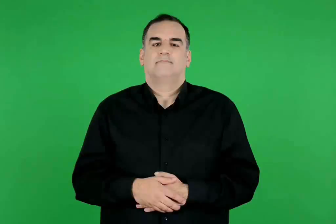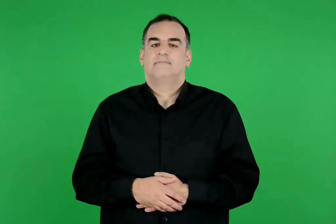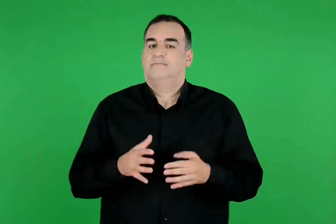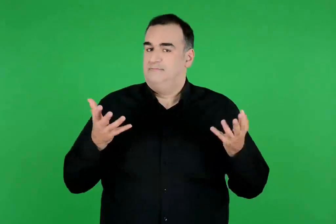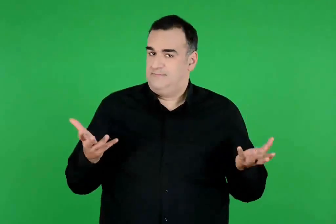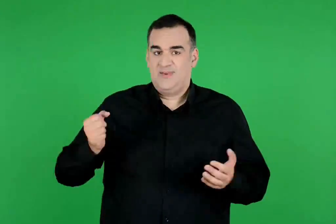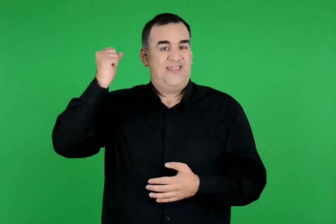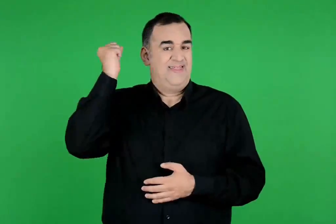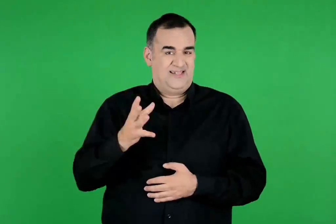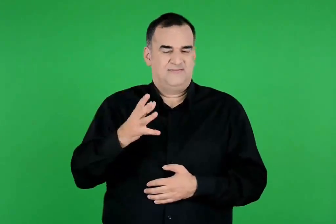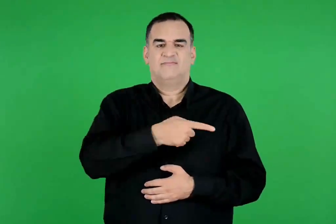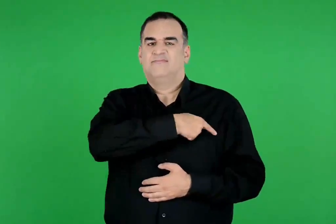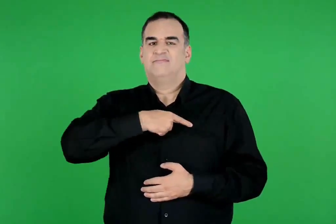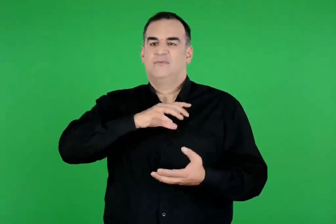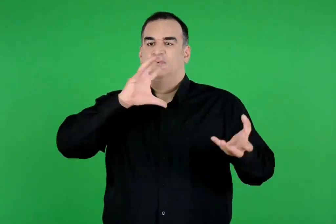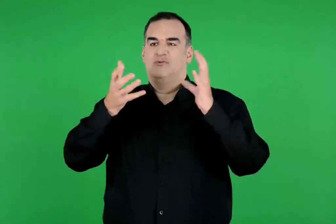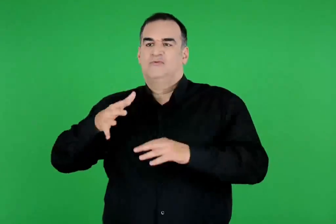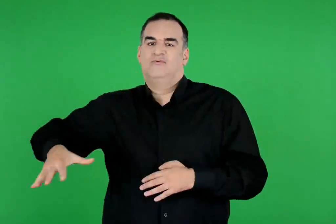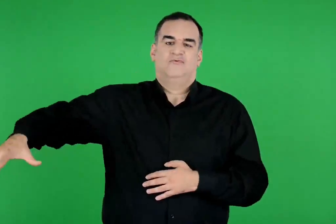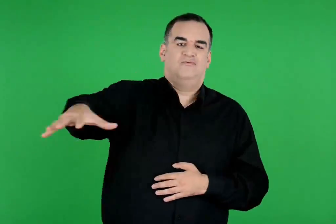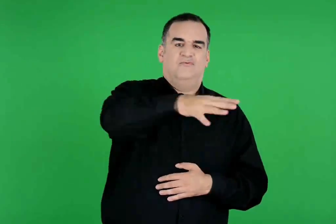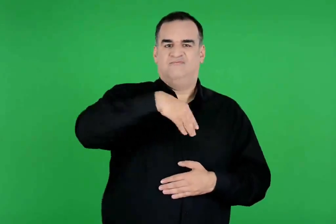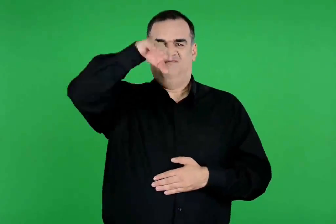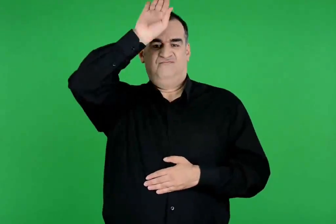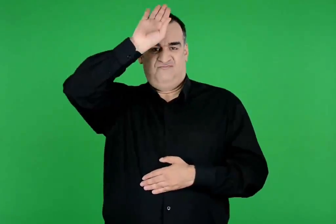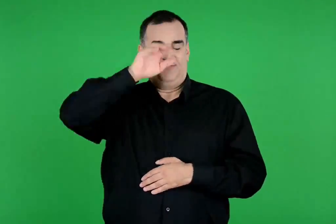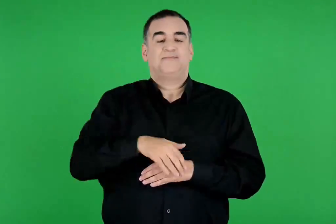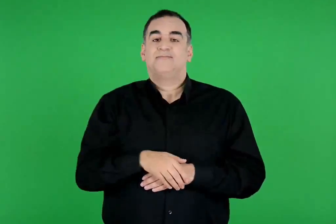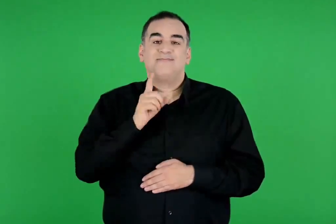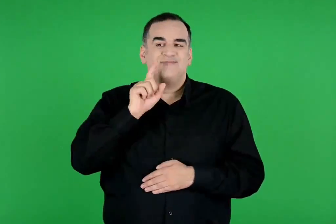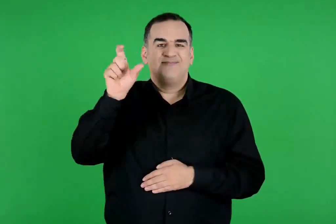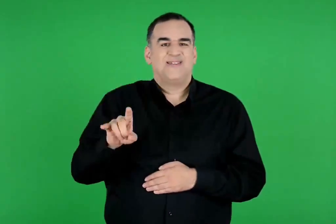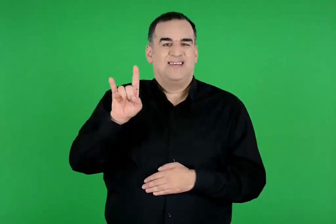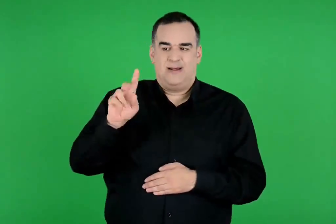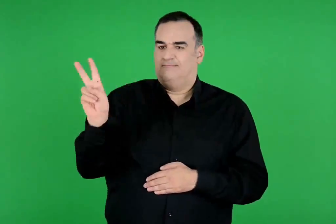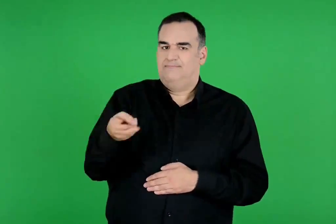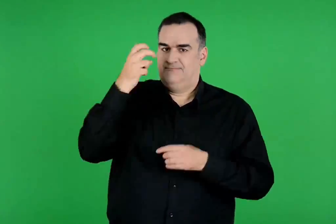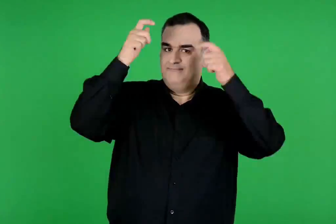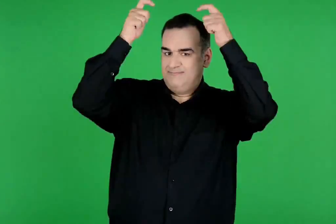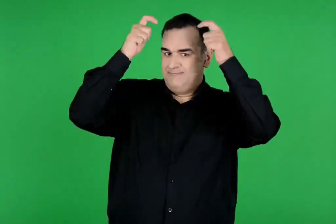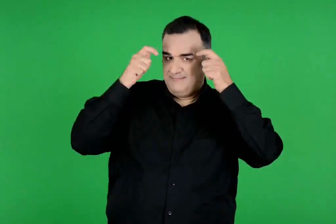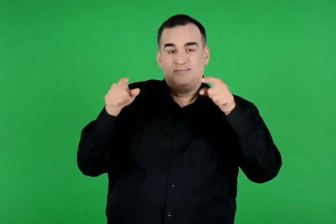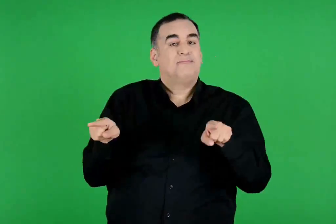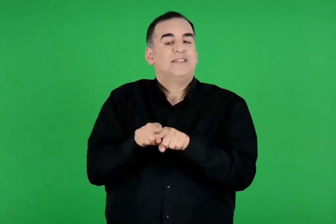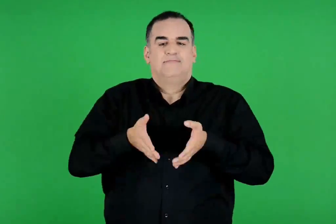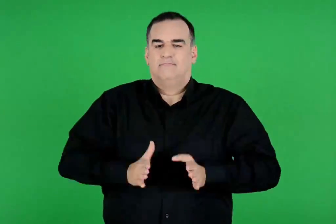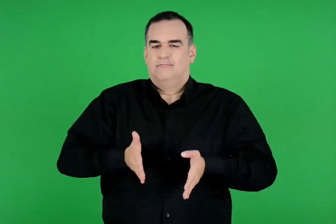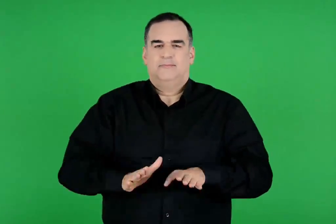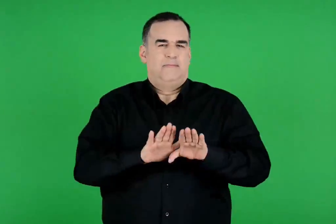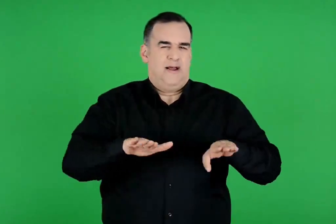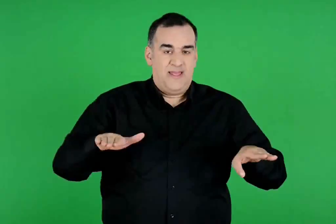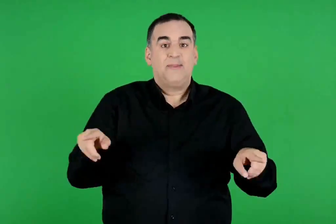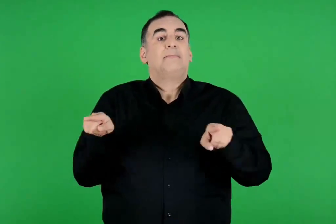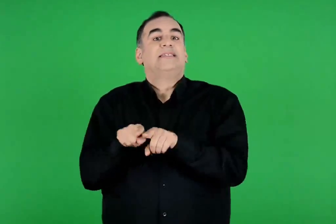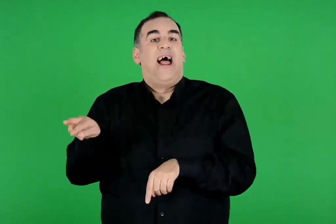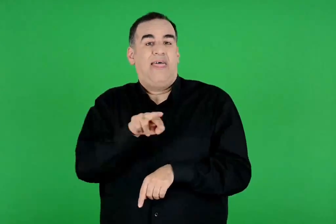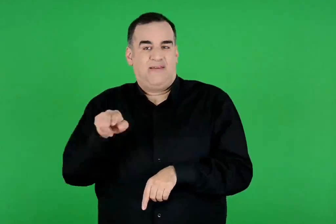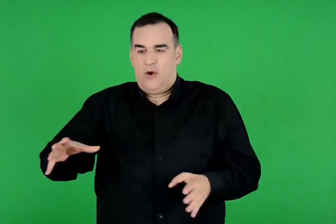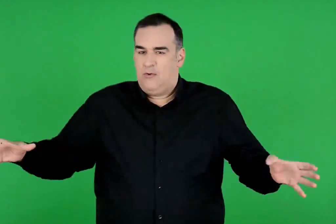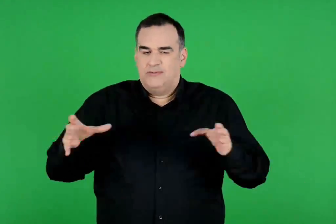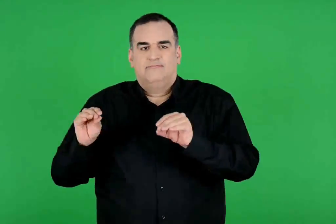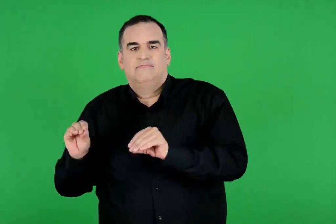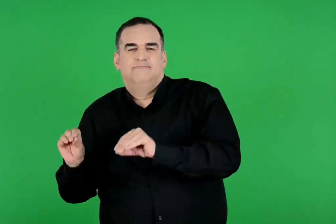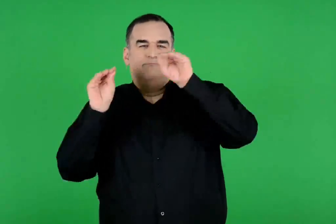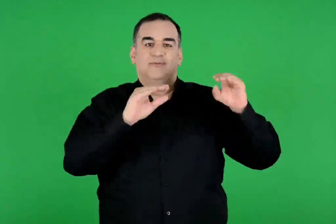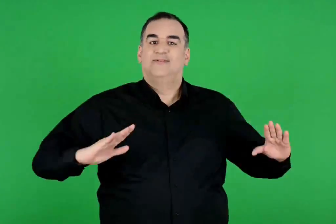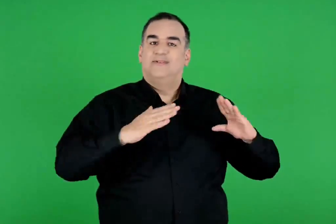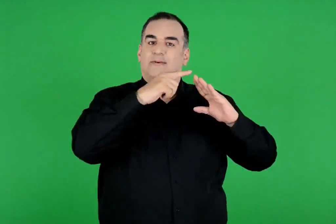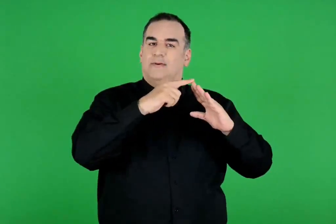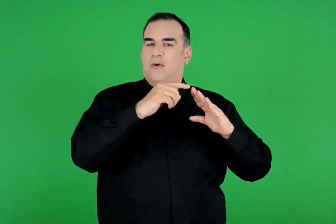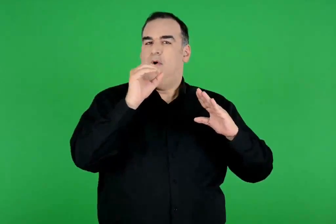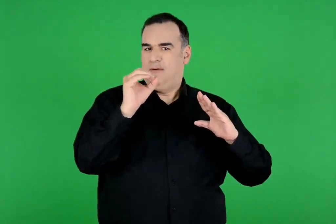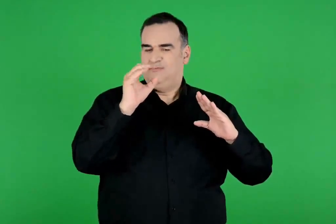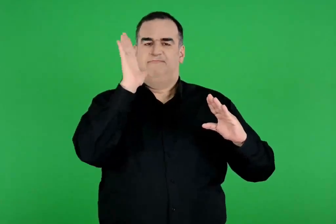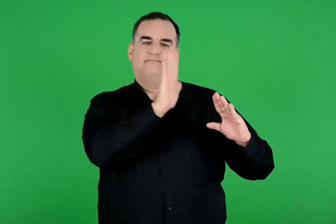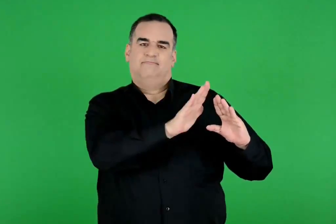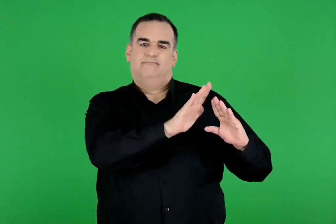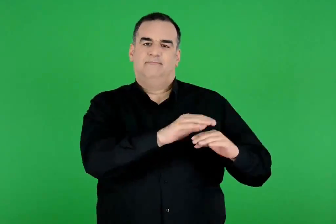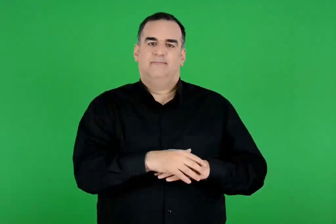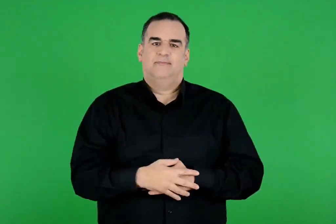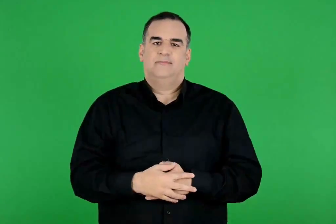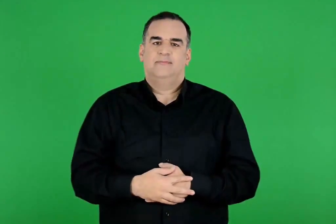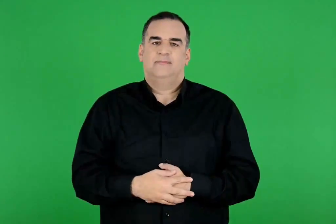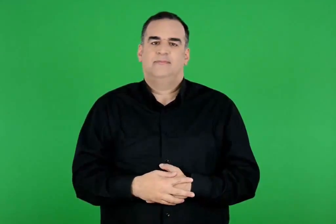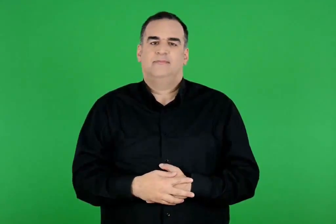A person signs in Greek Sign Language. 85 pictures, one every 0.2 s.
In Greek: έτσι , ο δίας έγινε κυρίαρχος όλου του κόσμου. παντρεύτηκε την ήρα και , μαζί με τα παιδιά του και τα αδέρφια του , εγκαταστάθηκε στον όλυμπο
